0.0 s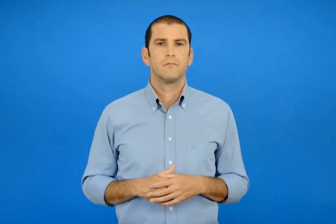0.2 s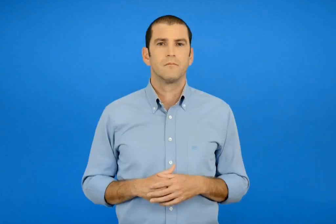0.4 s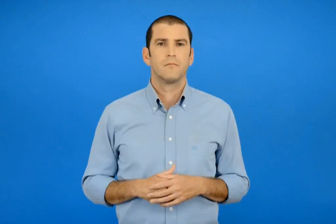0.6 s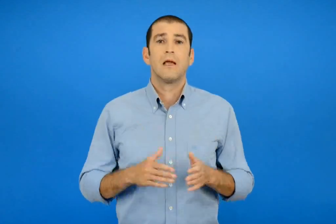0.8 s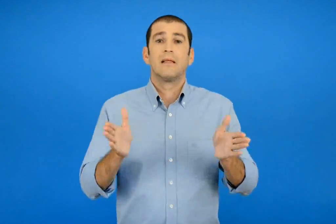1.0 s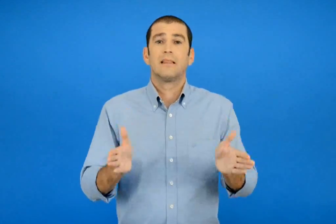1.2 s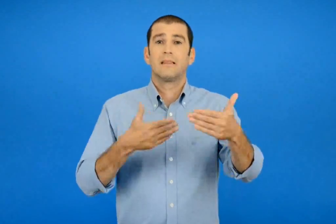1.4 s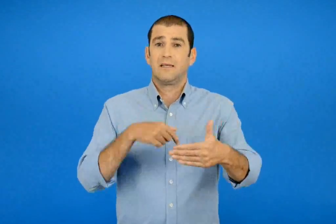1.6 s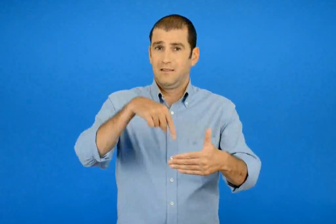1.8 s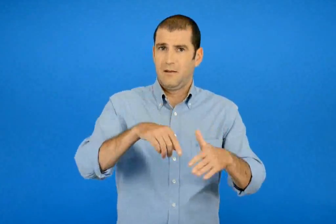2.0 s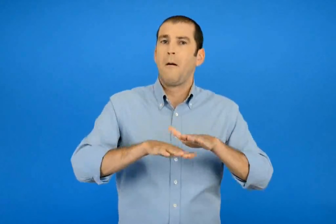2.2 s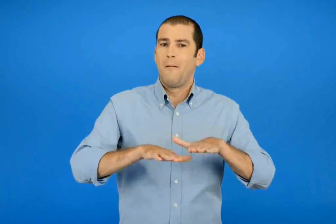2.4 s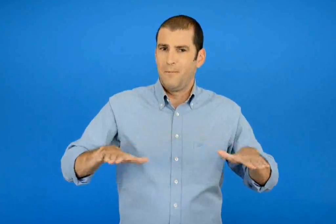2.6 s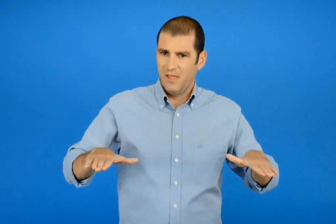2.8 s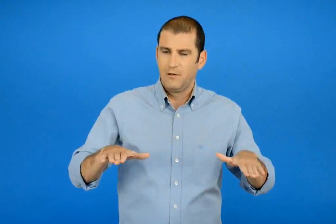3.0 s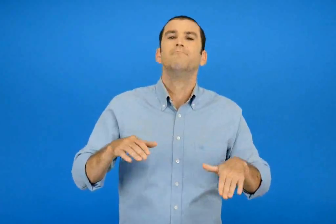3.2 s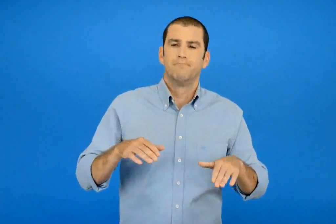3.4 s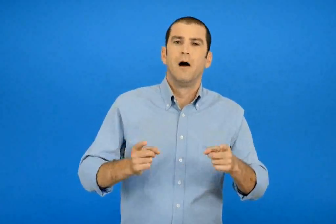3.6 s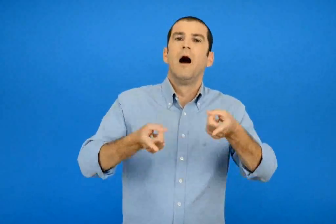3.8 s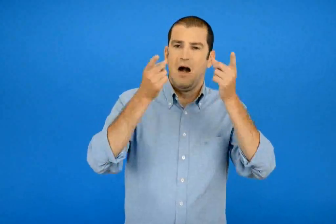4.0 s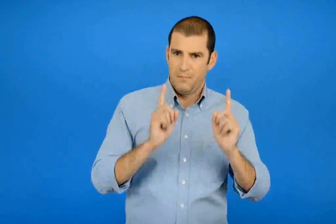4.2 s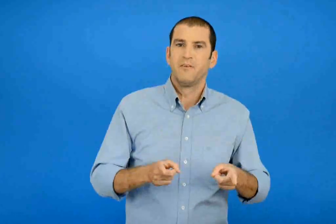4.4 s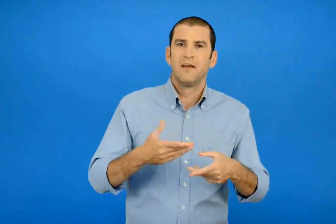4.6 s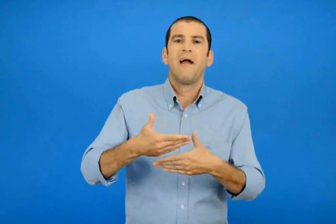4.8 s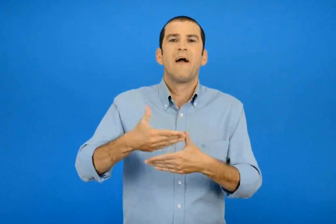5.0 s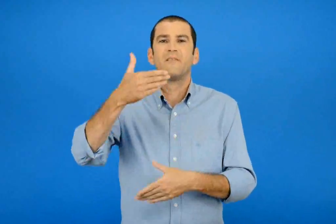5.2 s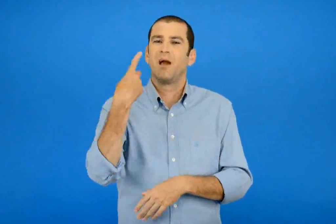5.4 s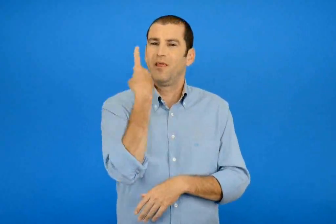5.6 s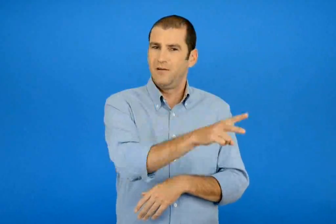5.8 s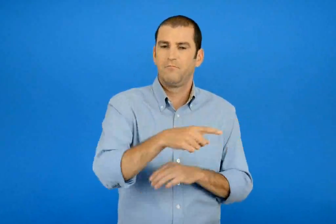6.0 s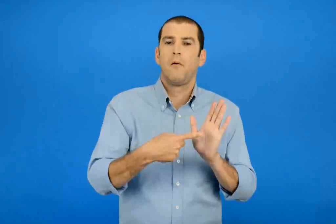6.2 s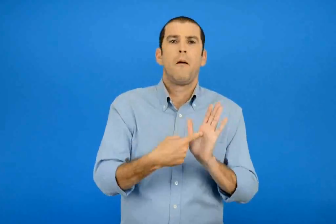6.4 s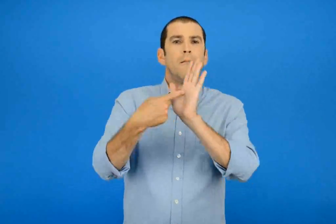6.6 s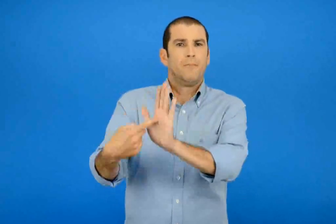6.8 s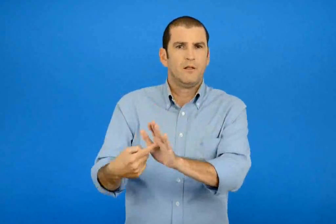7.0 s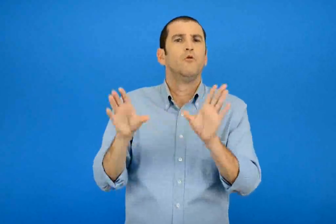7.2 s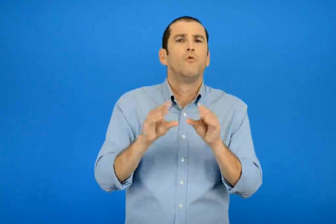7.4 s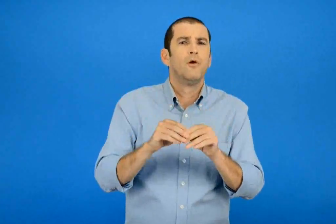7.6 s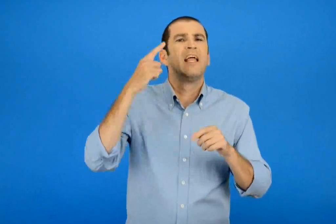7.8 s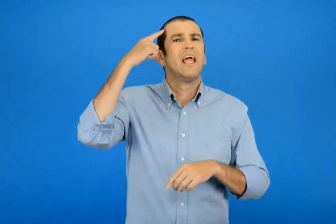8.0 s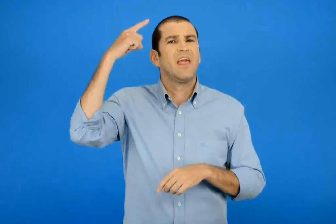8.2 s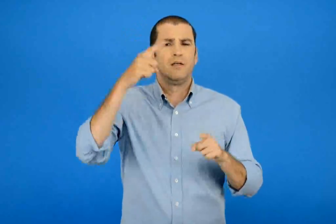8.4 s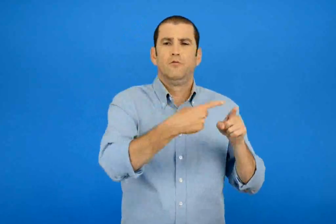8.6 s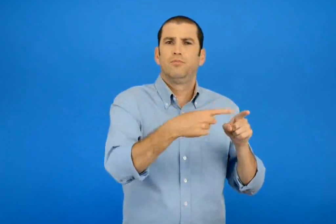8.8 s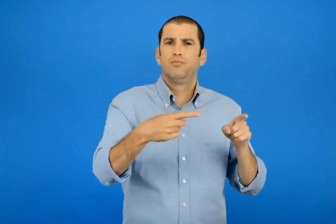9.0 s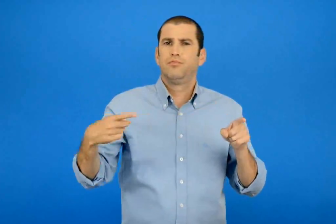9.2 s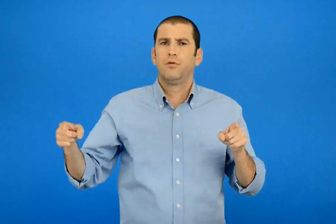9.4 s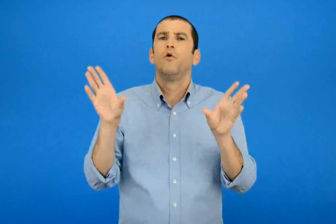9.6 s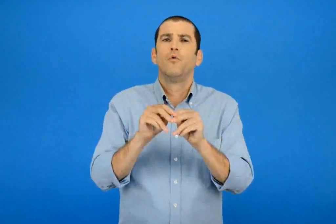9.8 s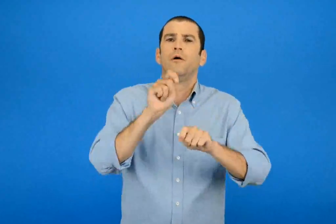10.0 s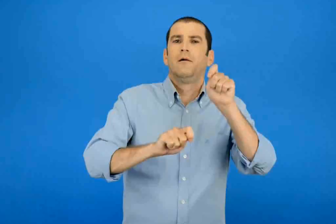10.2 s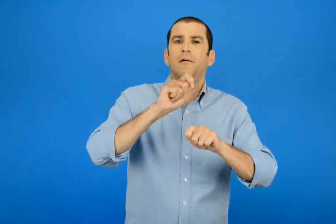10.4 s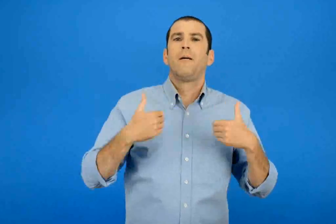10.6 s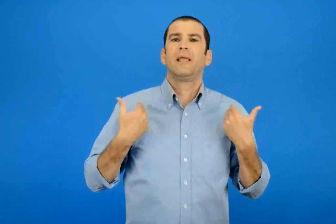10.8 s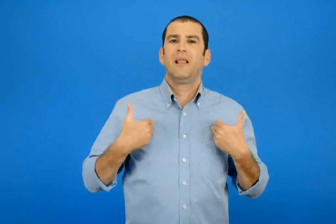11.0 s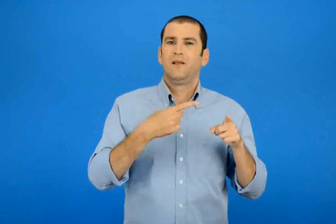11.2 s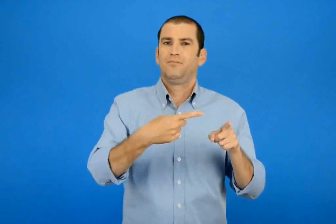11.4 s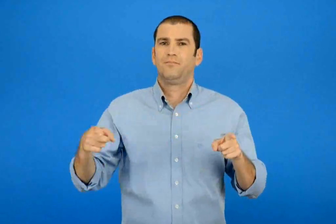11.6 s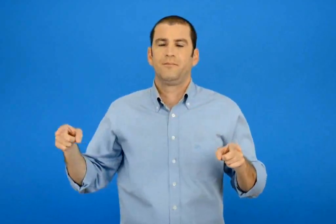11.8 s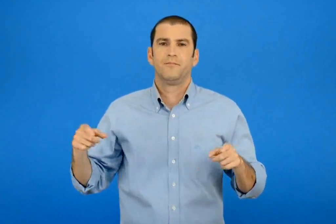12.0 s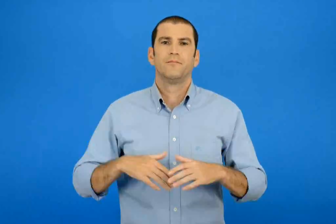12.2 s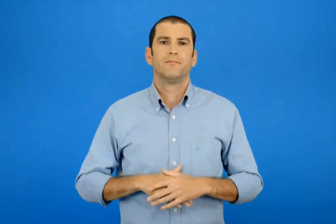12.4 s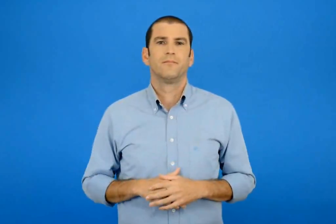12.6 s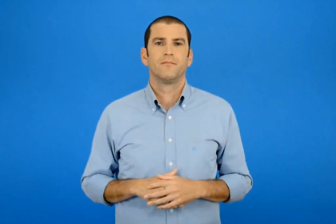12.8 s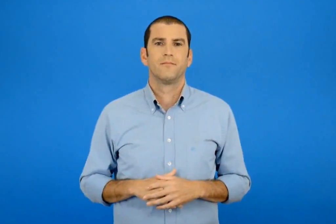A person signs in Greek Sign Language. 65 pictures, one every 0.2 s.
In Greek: τα παιδιά της τάξης αποφάσισαν να παρουσιάσουν στην εφημερίδα τους διάφορες ιδέες για την κατασκευή παιχνιδιών
